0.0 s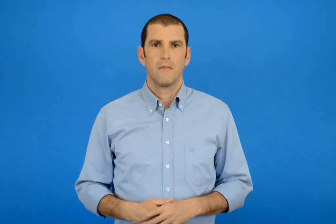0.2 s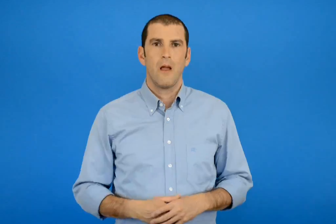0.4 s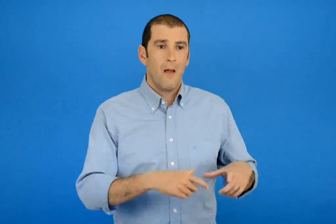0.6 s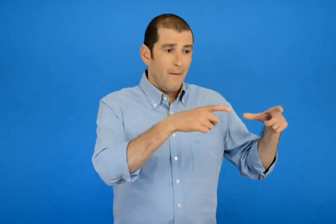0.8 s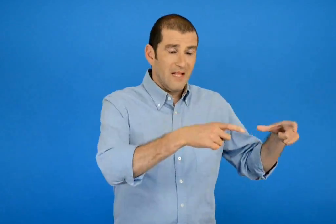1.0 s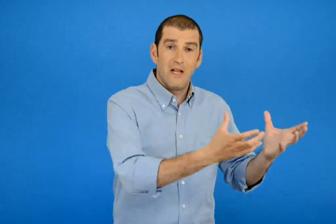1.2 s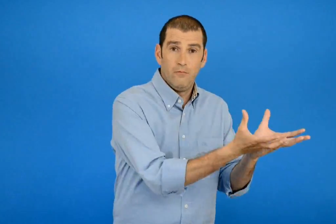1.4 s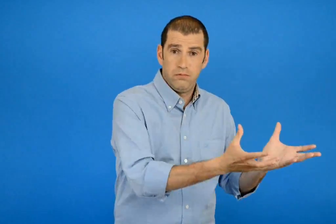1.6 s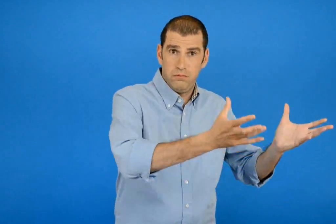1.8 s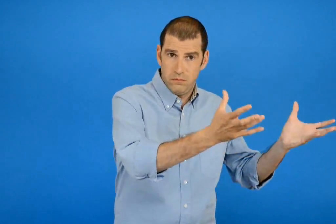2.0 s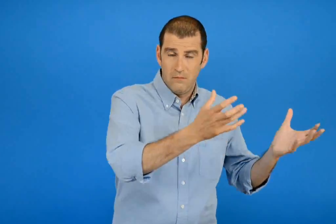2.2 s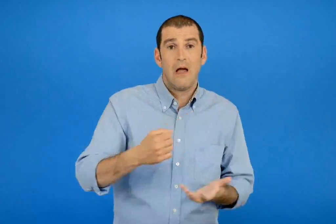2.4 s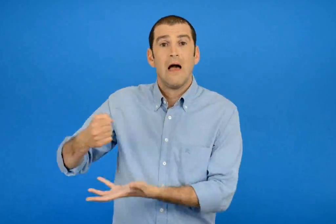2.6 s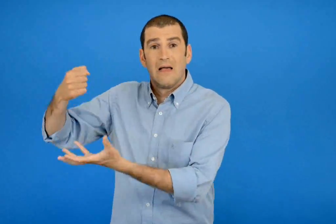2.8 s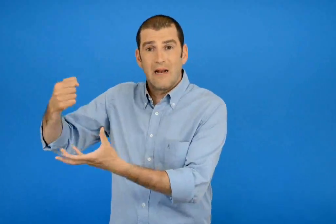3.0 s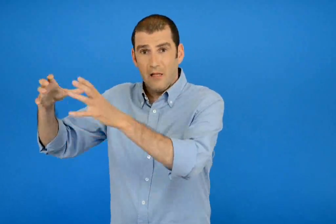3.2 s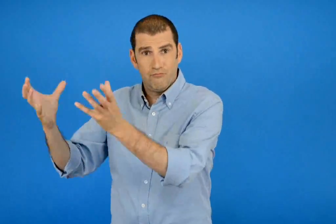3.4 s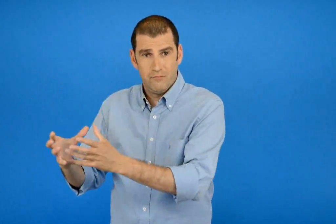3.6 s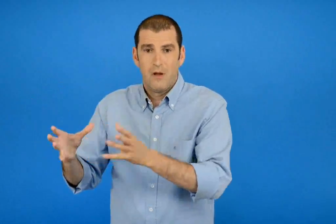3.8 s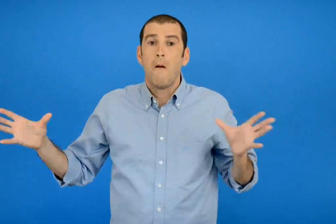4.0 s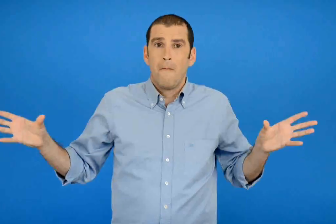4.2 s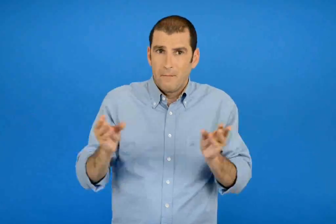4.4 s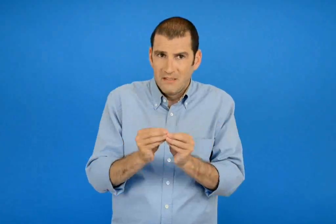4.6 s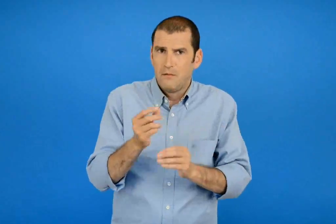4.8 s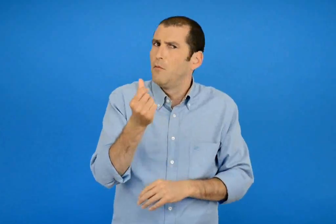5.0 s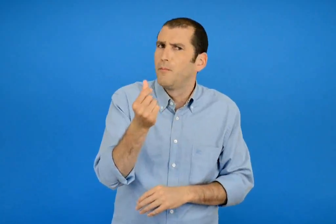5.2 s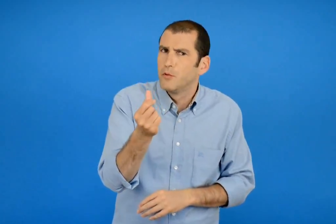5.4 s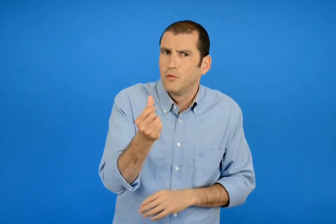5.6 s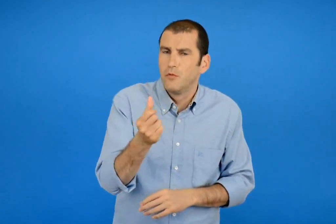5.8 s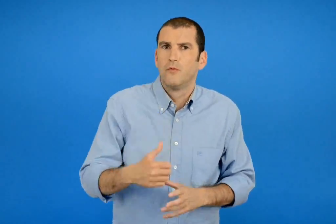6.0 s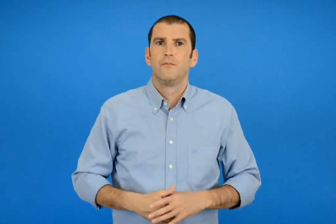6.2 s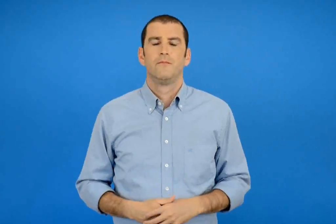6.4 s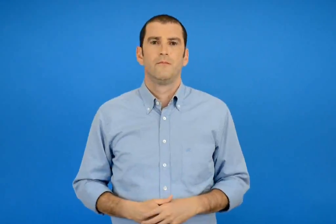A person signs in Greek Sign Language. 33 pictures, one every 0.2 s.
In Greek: πόσο κοστίζουν η κανατά και η πιατέλα μαζί ;
